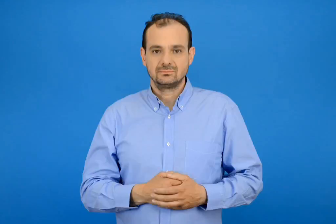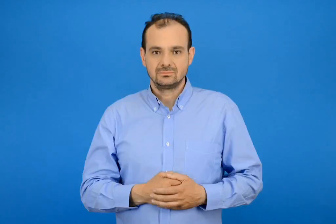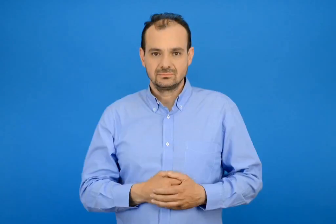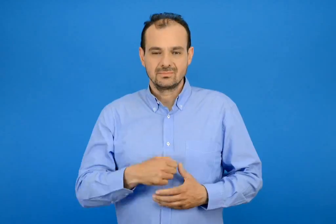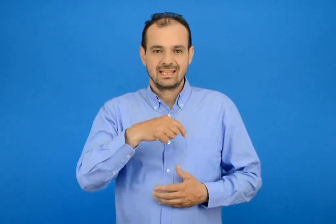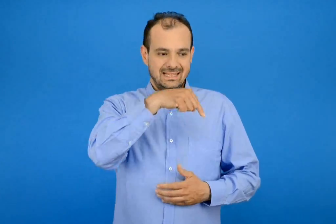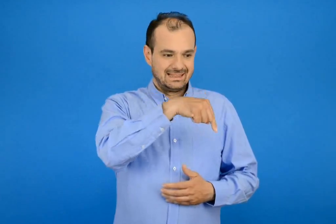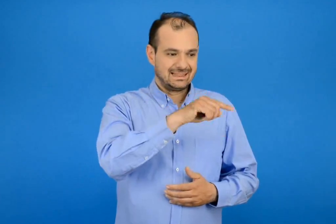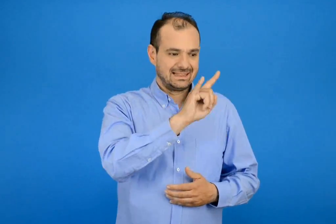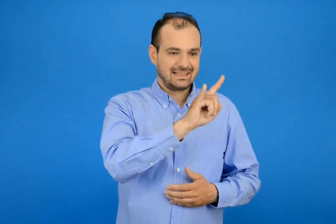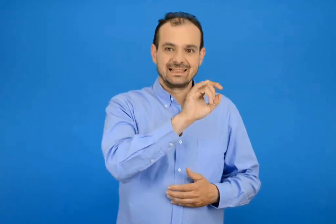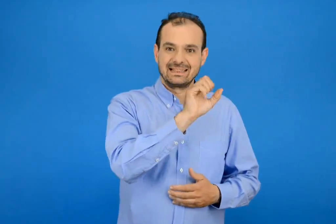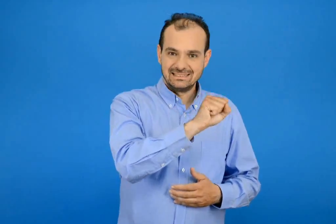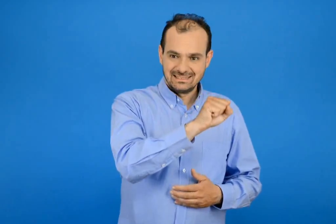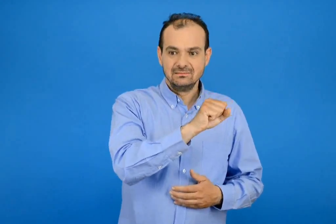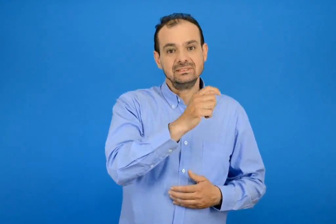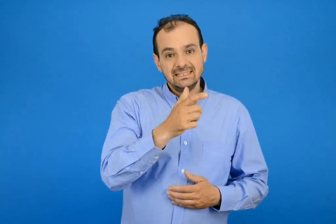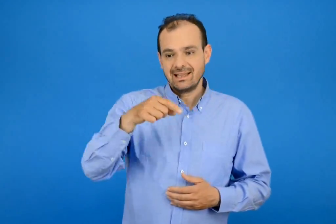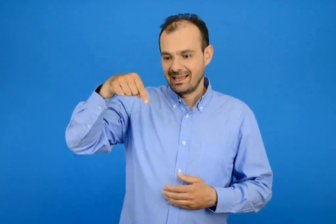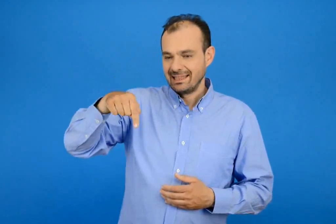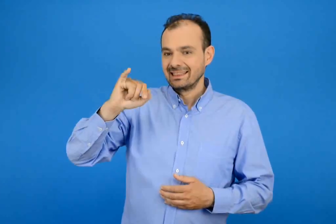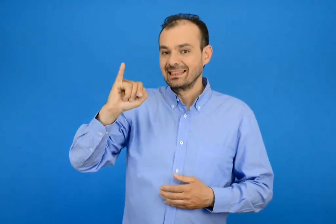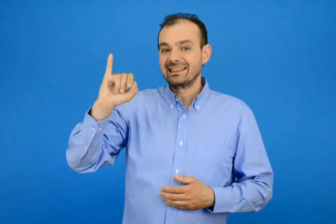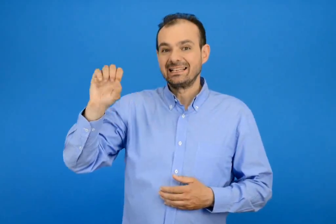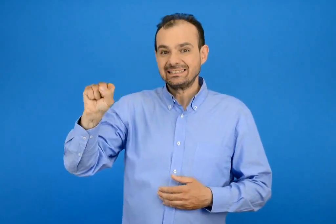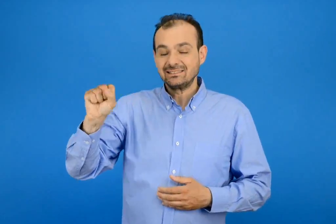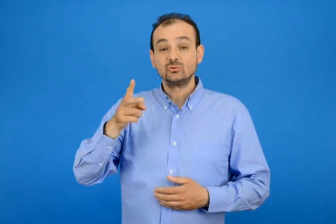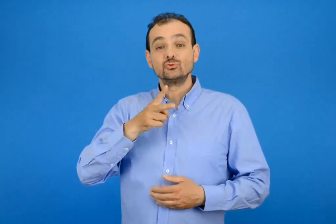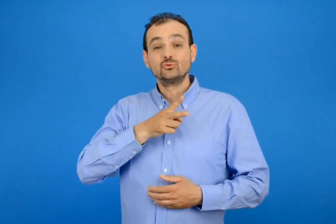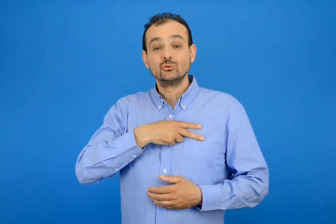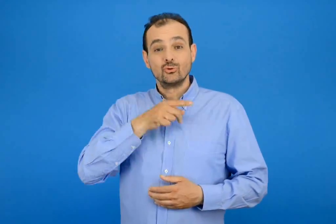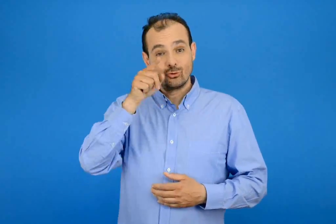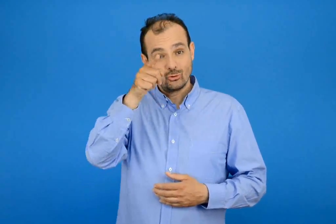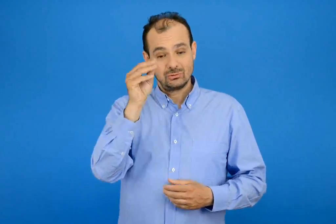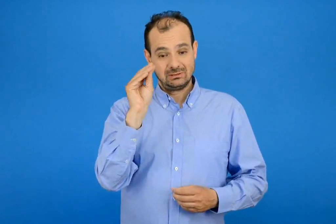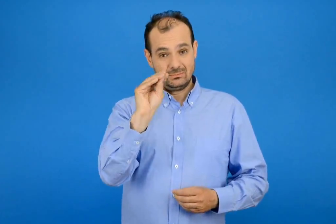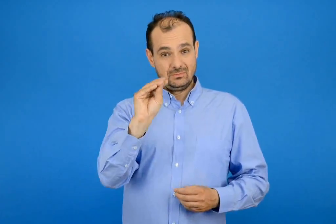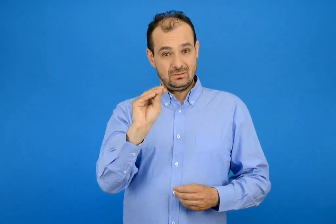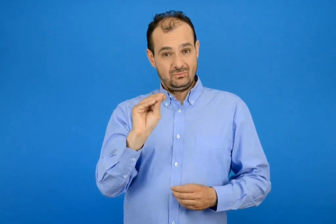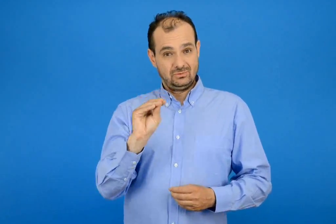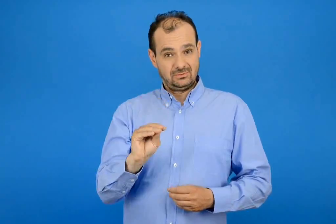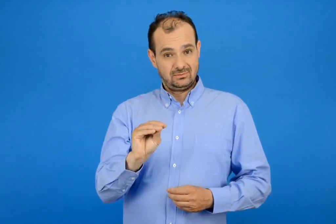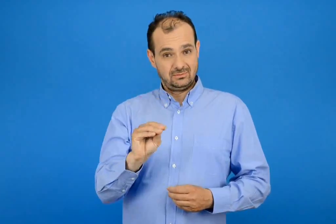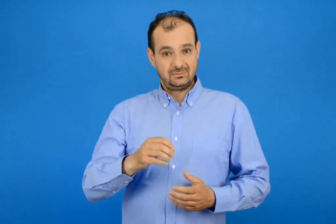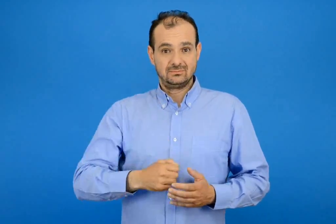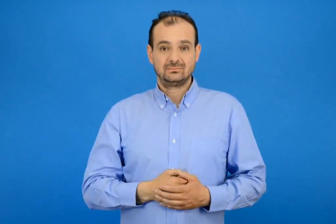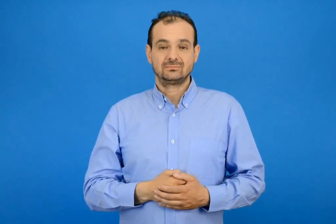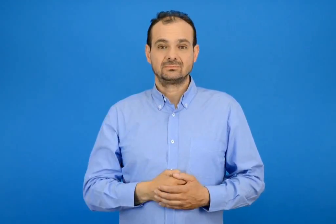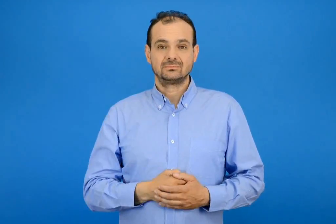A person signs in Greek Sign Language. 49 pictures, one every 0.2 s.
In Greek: συμπλήρωσε το σωστό της η τις
